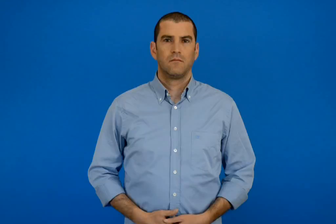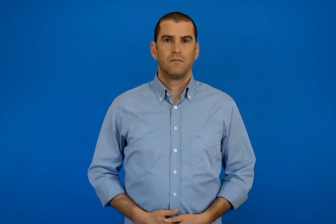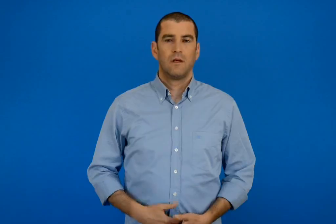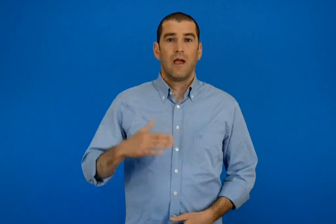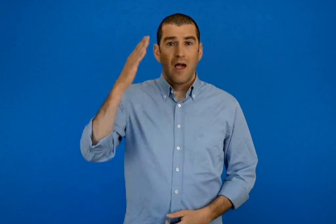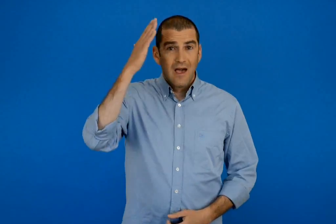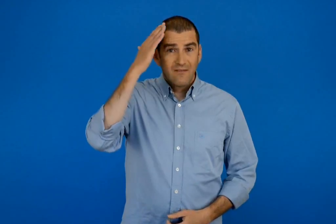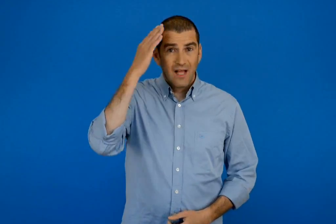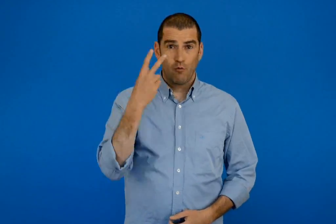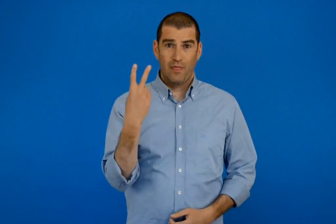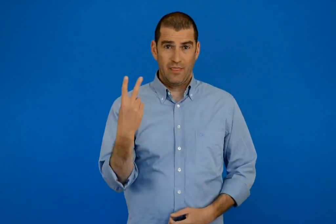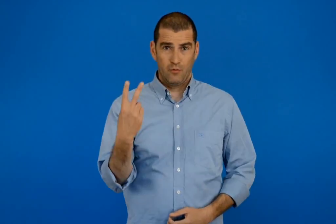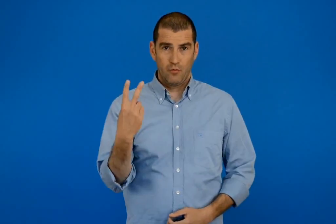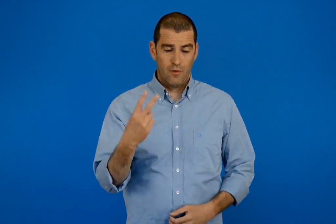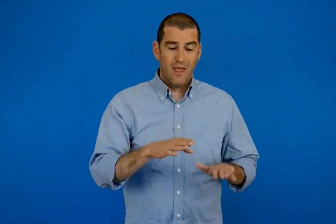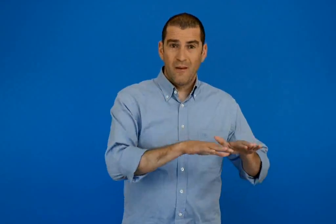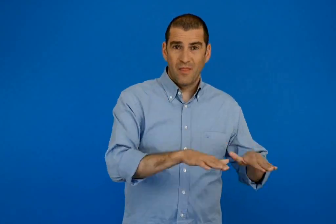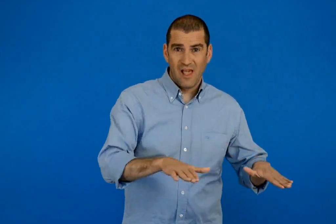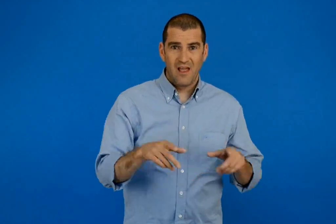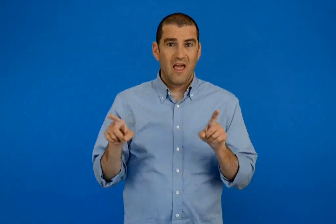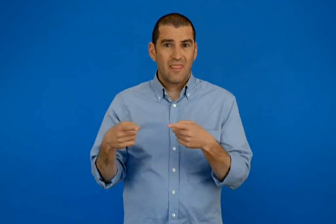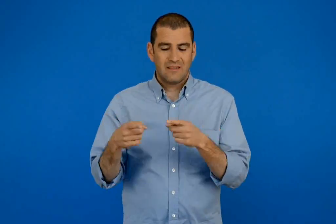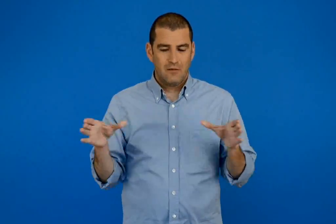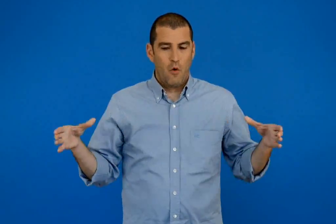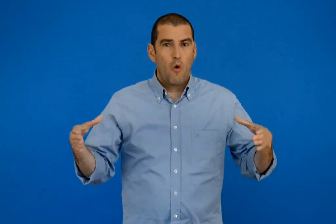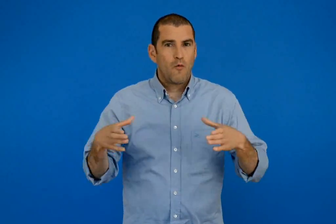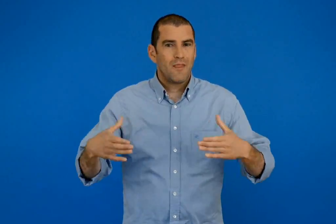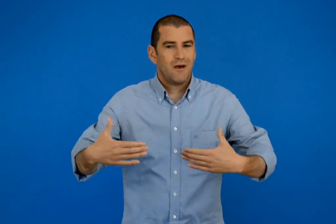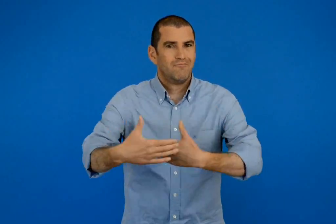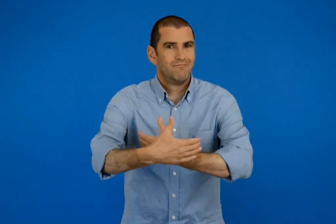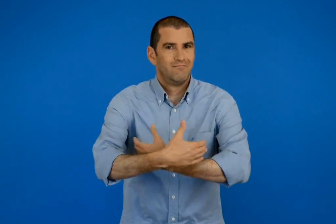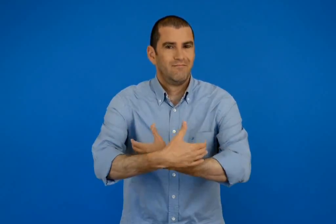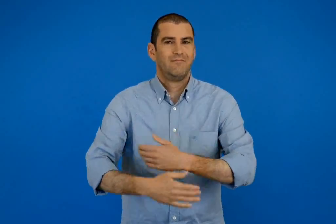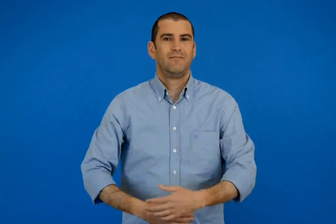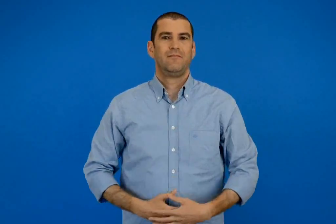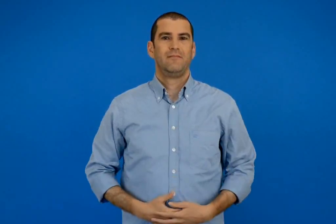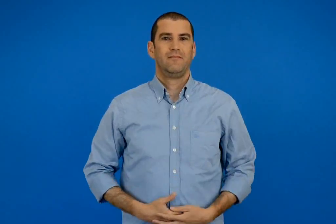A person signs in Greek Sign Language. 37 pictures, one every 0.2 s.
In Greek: κεφάλαιο 2 η ομάδα μια αγκαλιά δάσκαλοι με τα παιδιά
